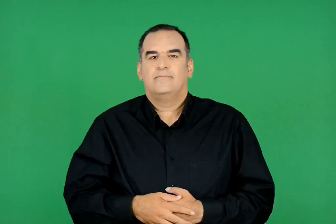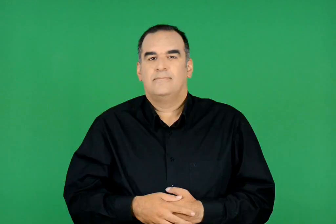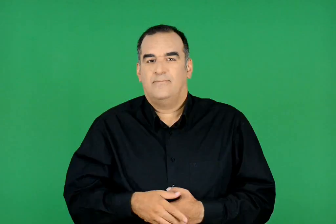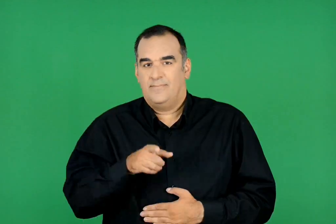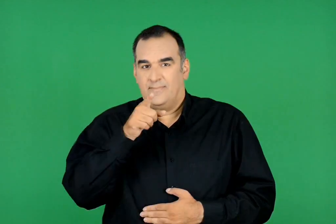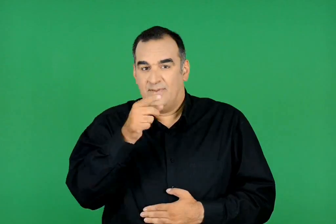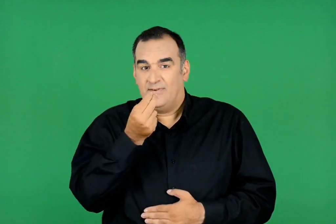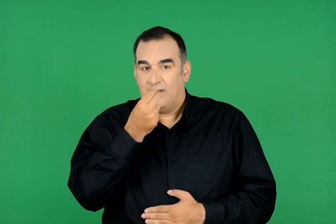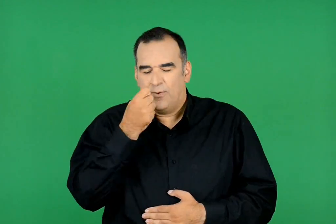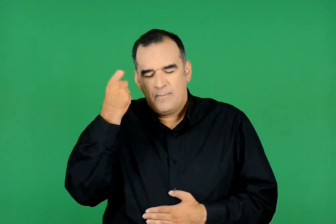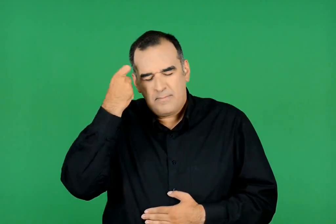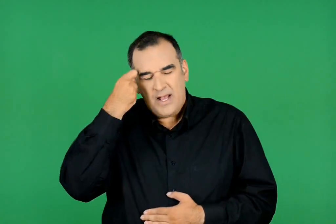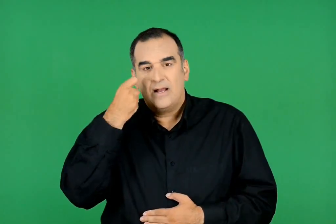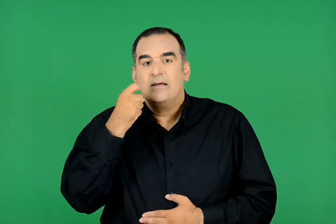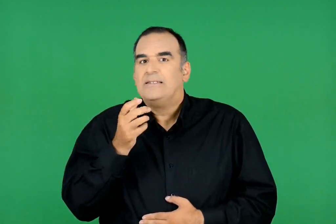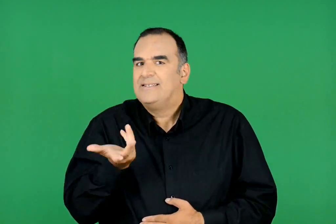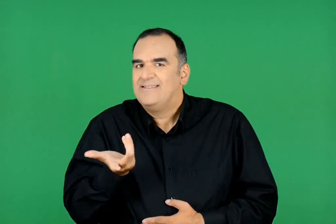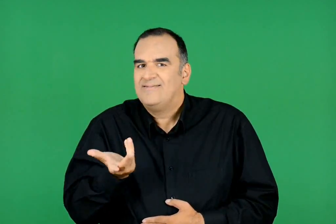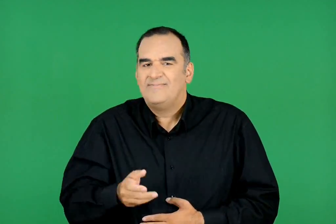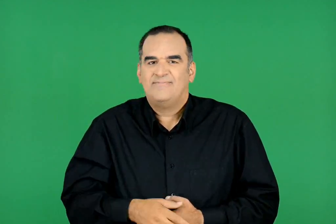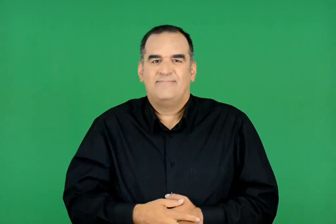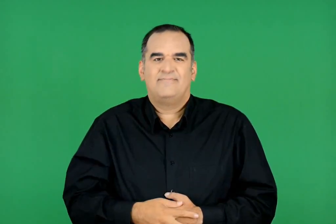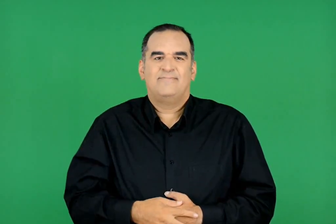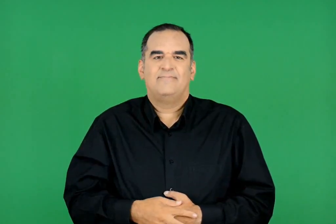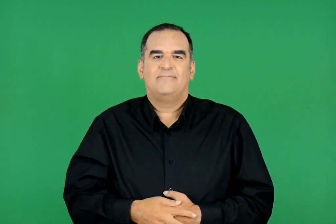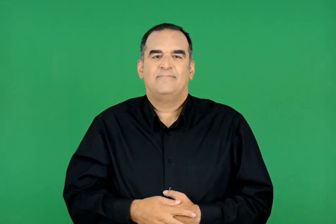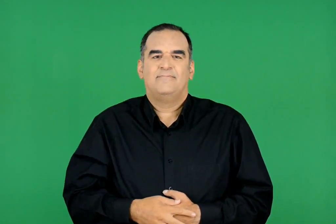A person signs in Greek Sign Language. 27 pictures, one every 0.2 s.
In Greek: ποιο φαγητό σού αρέσει περισσότερο ;
